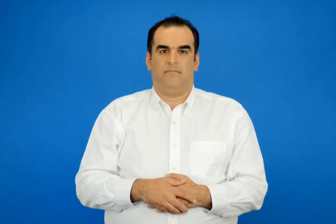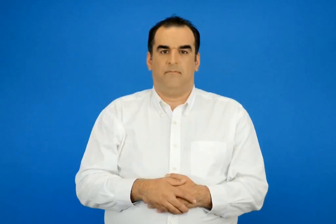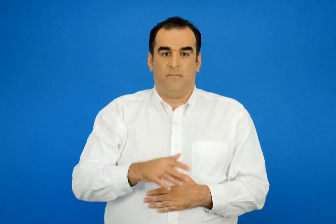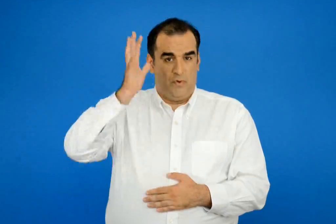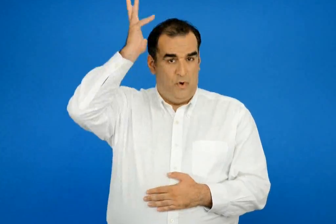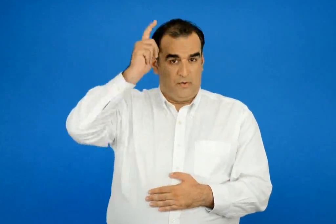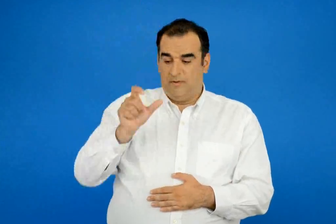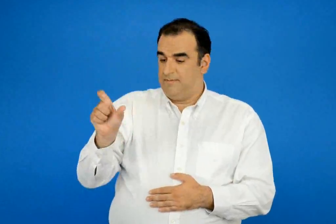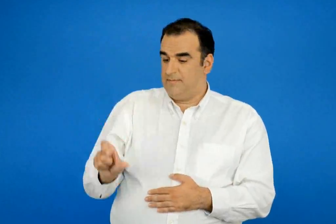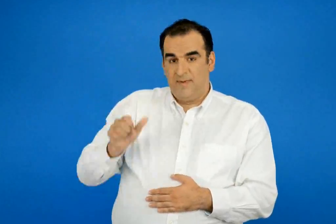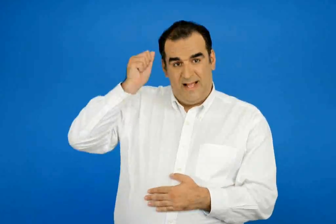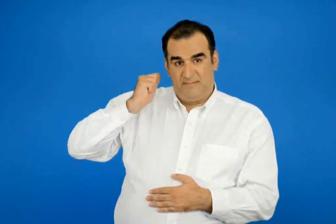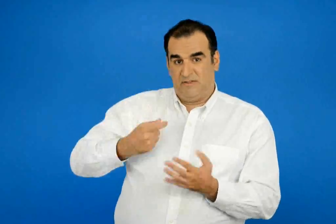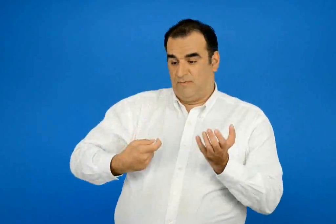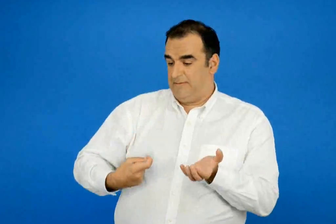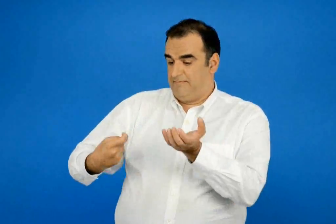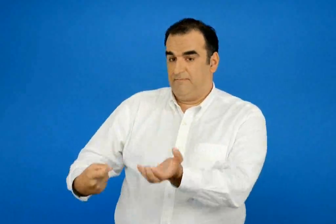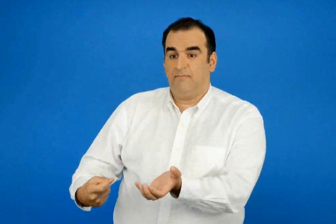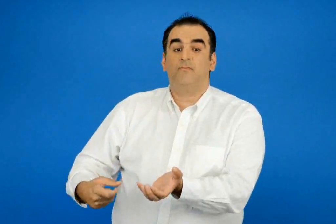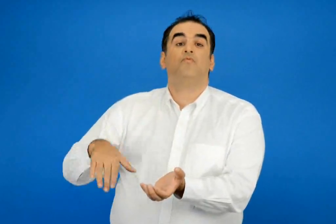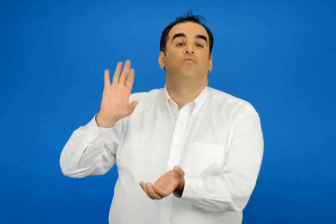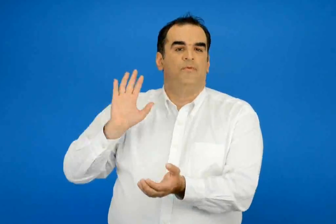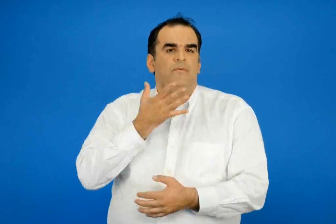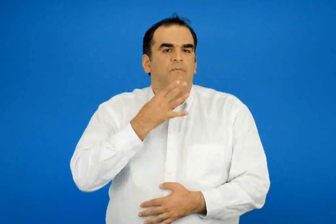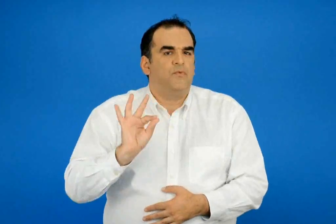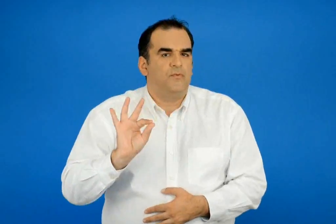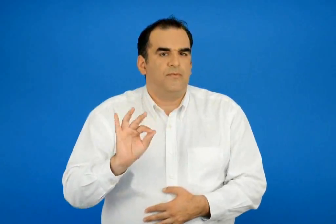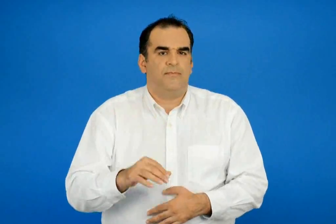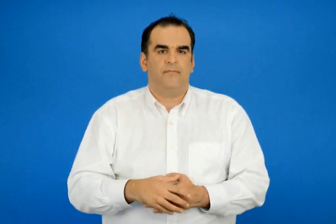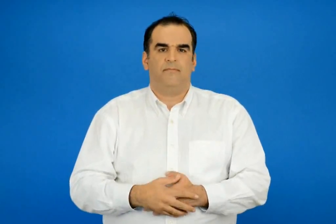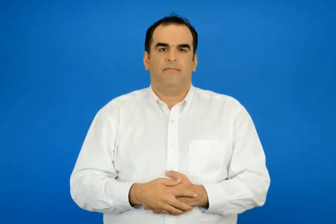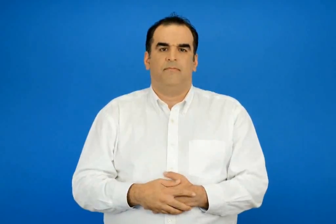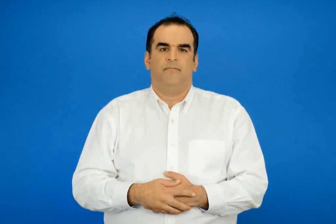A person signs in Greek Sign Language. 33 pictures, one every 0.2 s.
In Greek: γιατί ο κολοκοτρώνης δεν έδωσε ντουφέκι στον ασημάκη ;
